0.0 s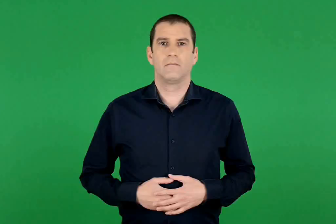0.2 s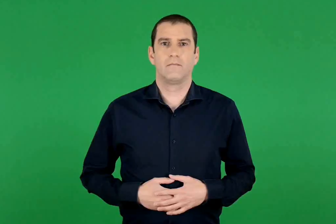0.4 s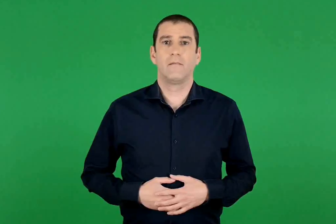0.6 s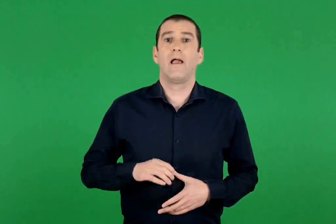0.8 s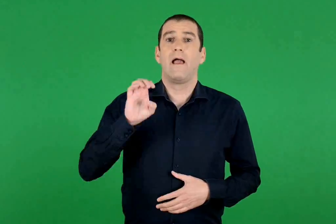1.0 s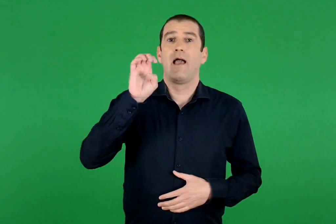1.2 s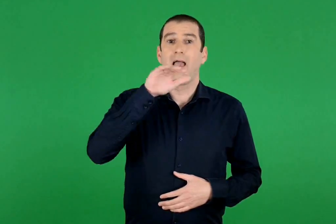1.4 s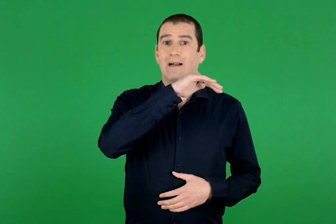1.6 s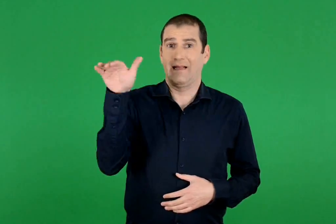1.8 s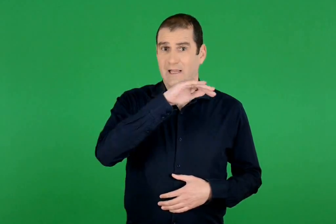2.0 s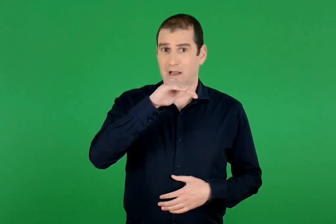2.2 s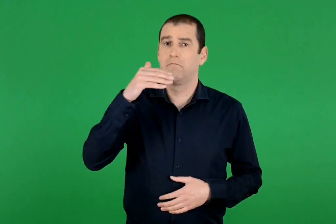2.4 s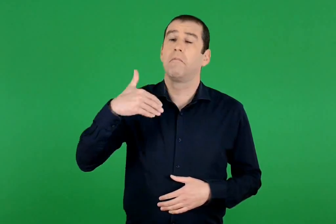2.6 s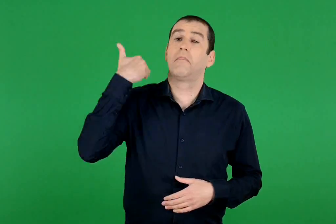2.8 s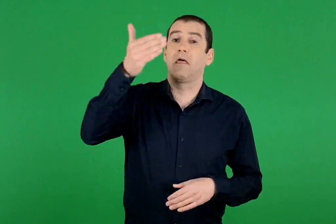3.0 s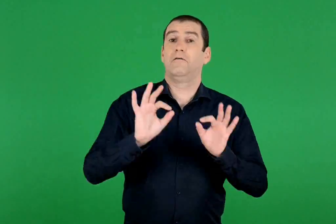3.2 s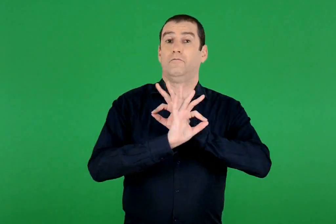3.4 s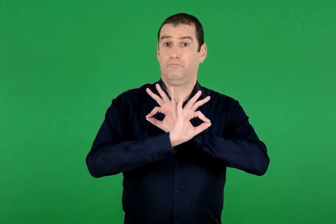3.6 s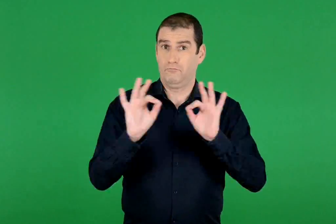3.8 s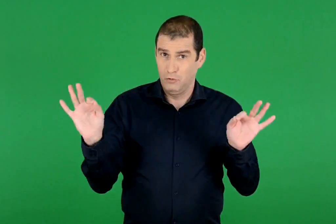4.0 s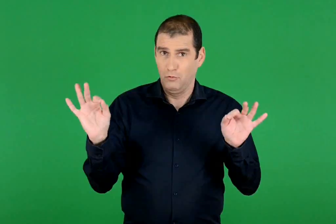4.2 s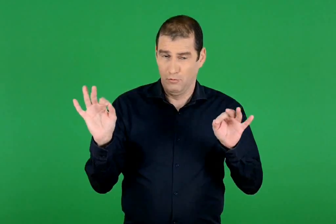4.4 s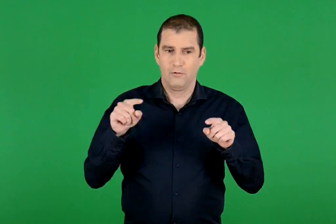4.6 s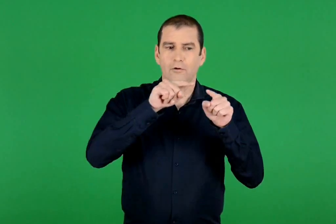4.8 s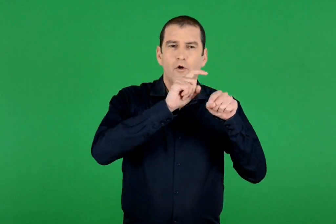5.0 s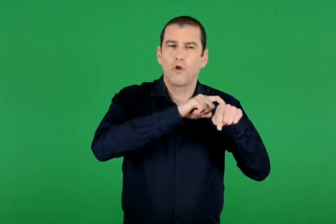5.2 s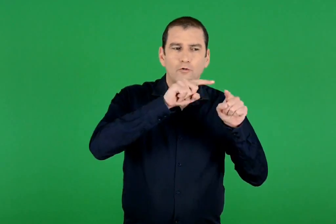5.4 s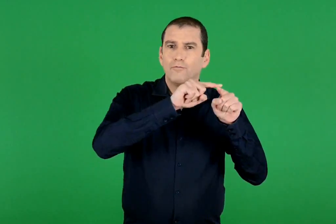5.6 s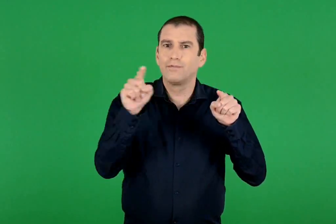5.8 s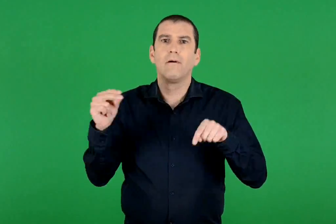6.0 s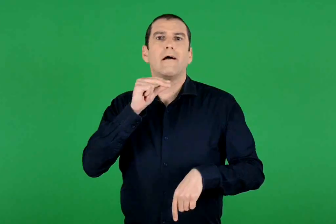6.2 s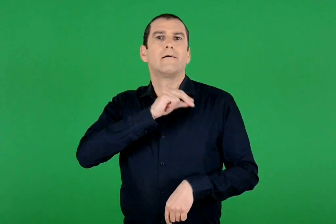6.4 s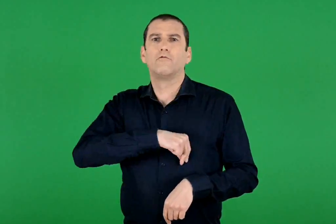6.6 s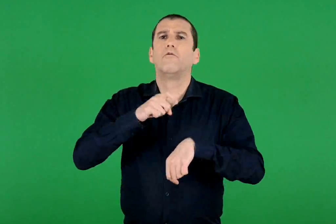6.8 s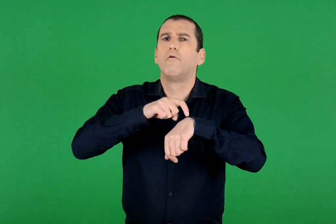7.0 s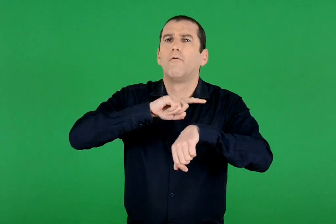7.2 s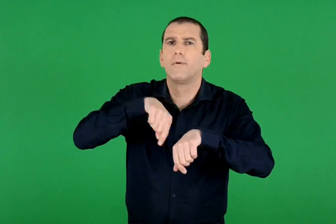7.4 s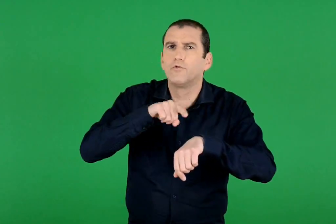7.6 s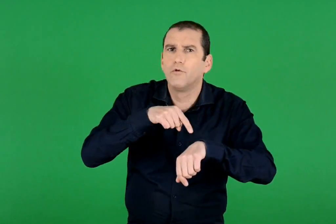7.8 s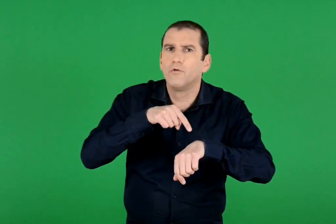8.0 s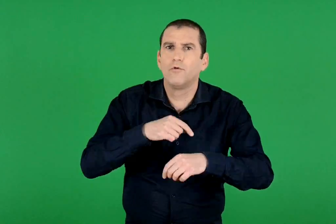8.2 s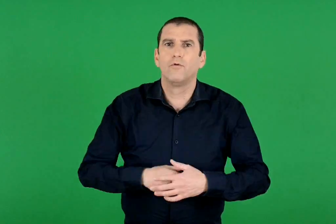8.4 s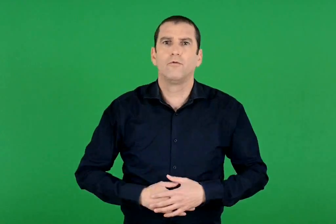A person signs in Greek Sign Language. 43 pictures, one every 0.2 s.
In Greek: πόσο χρόνο θα κερδίζει , όταν θα είναι έτοιμη η εγνατία ;
